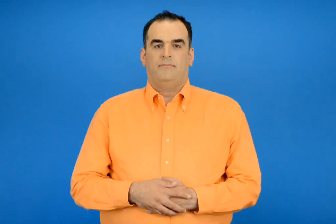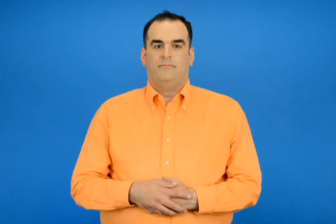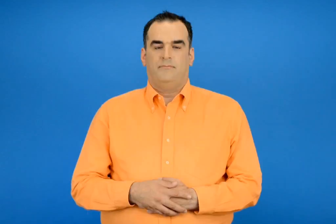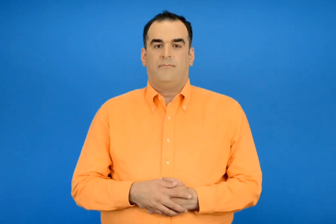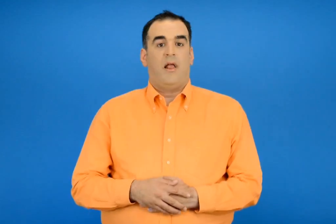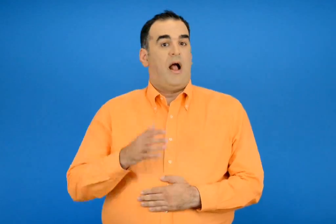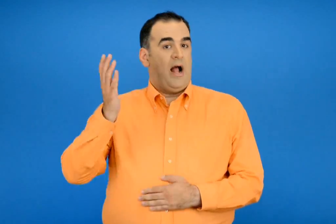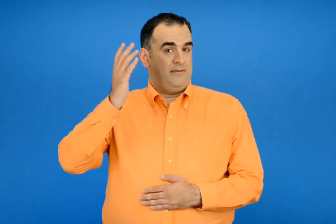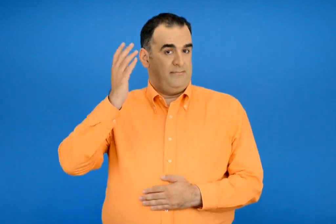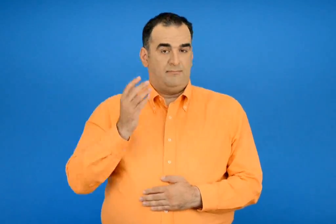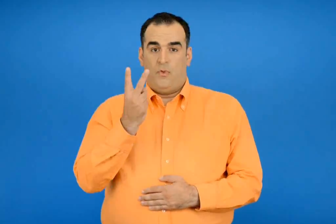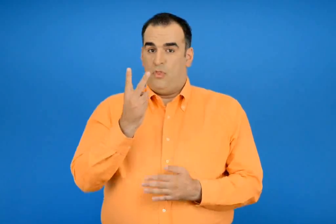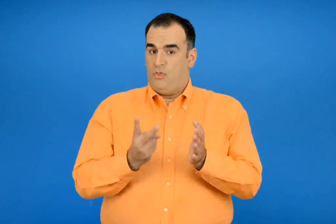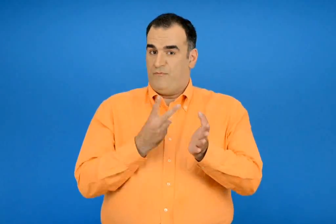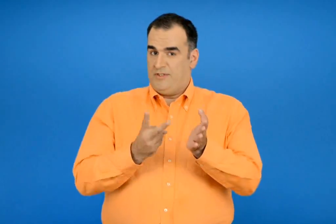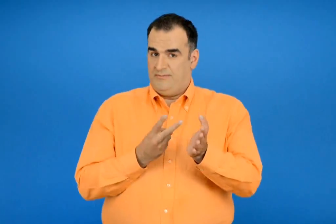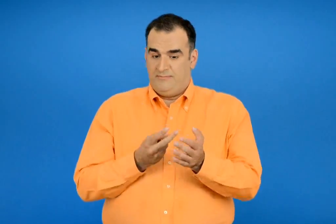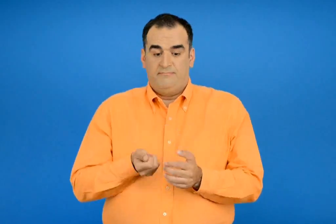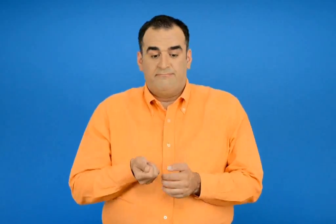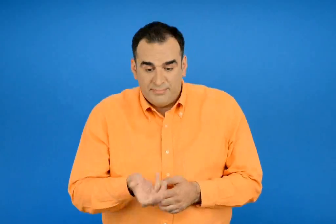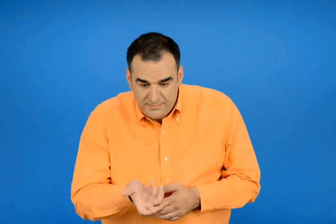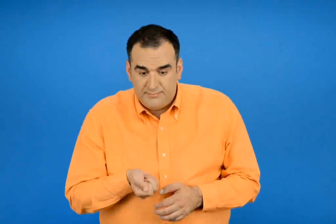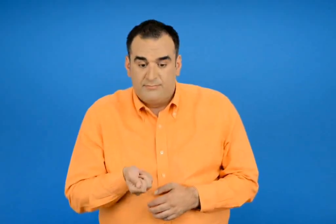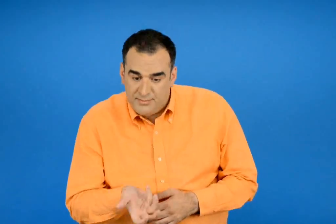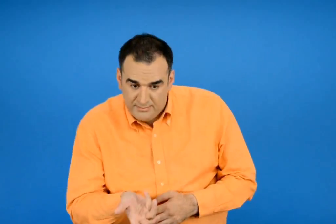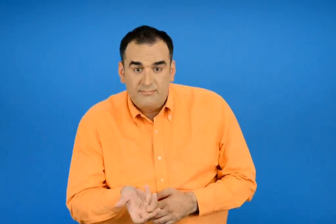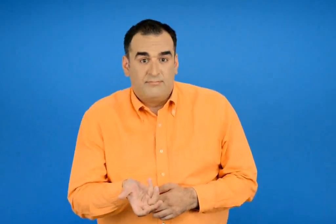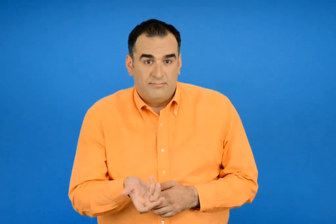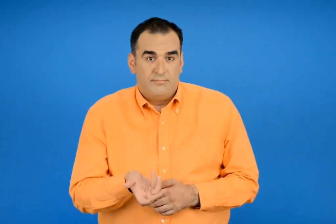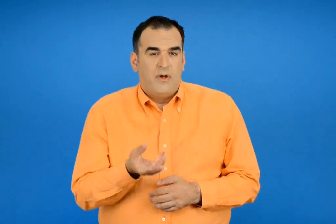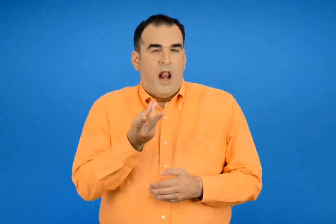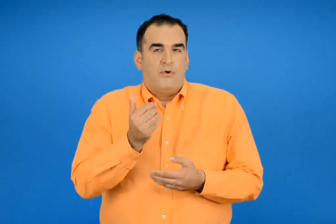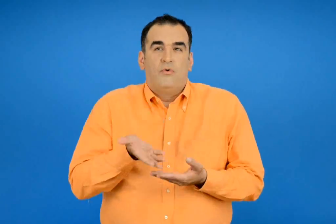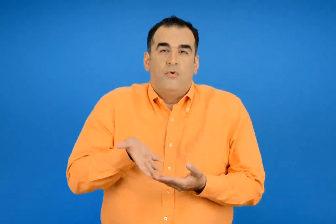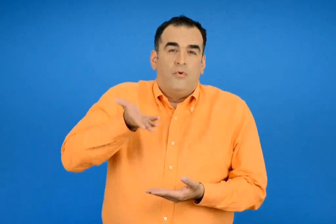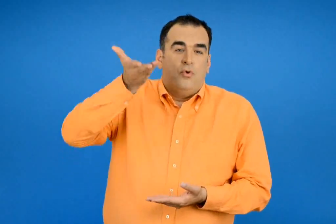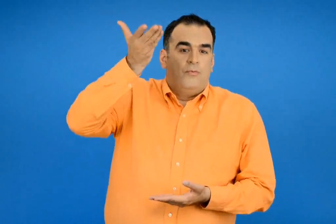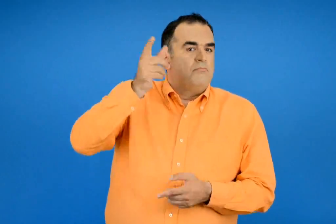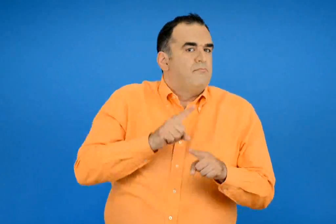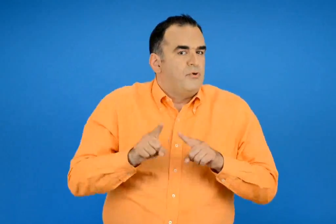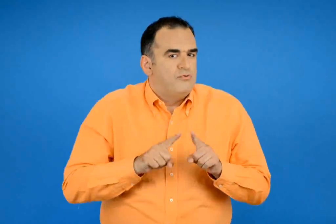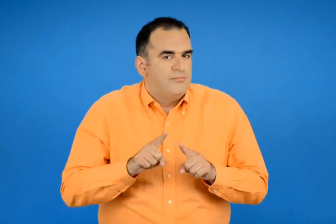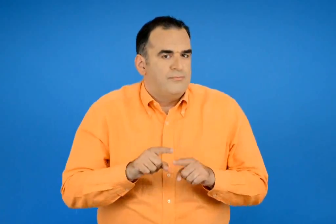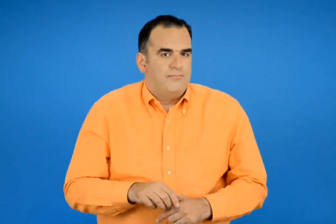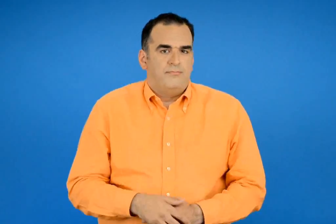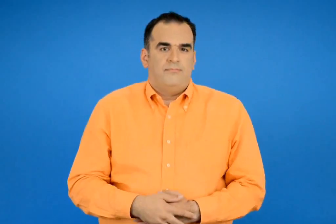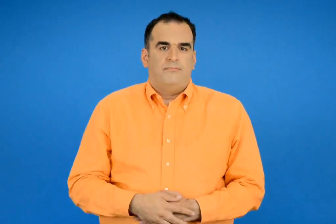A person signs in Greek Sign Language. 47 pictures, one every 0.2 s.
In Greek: αν ρίξω 2 φορές τα ζαριά ποιός είναι ο μεγαλύτερος αριθμός που μπορώ να φέρω ;
